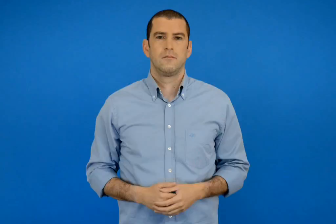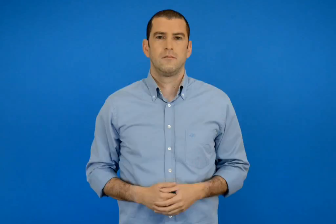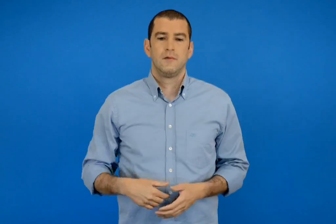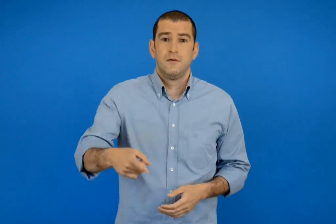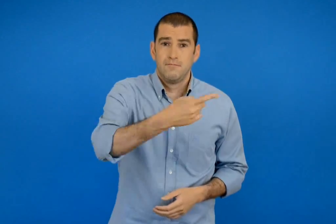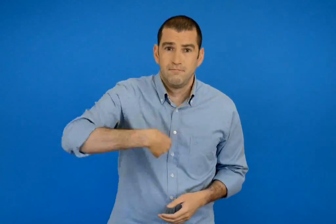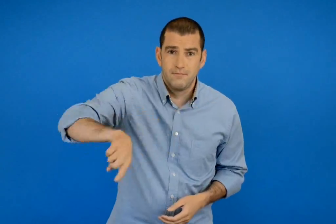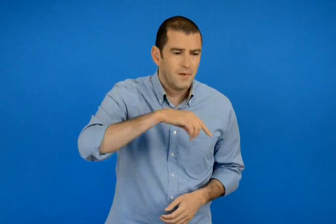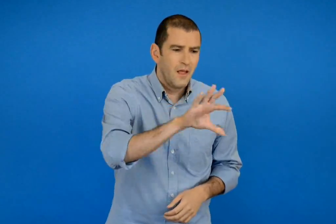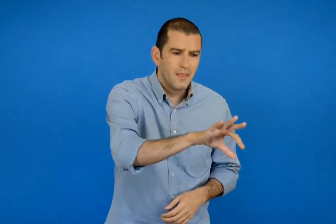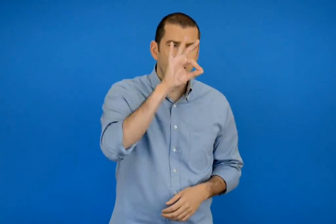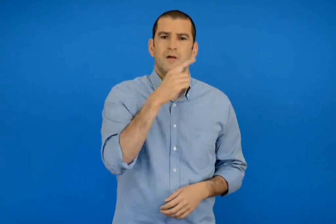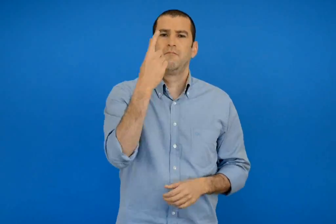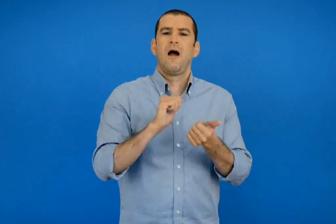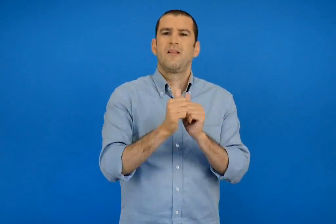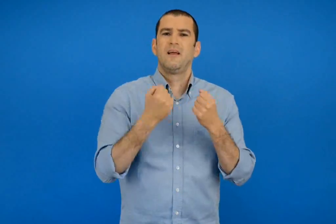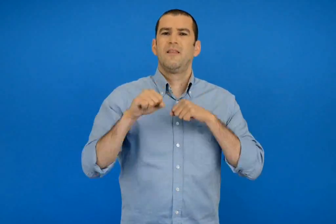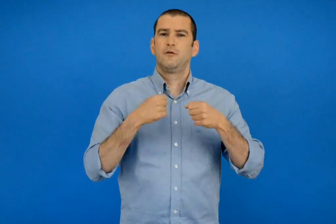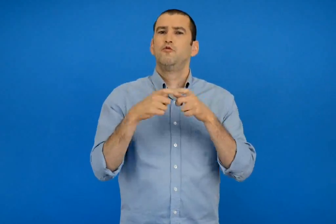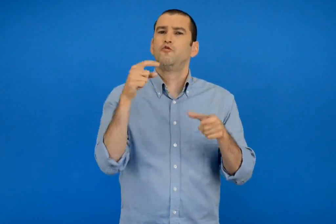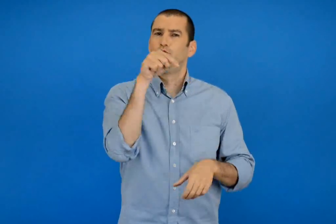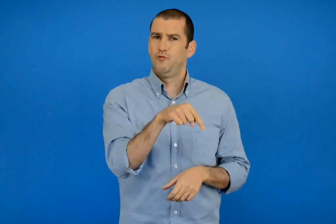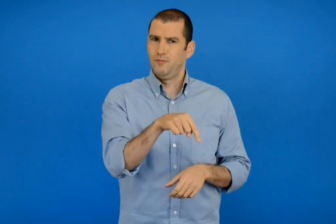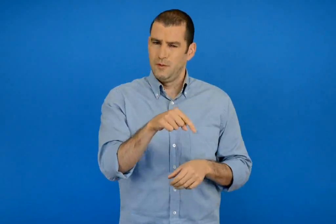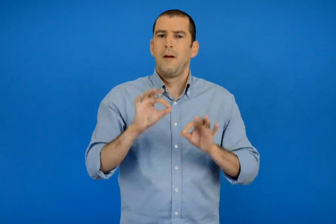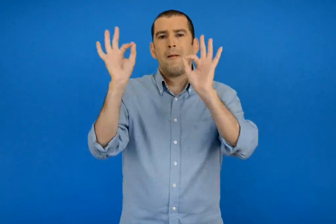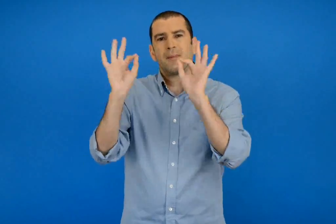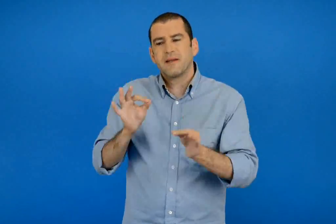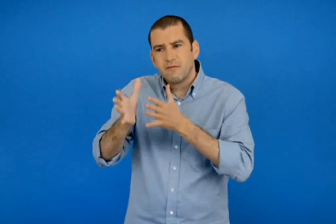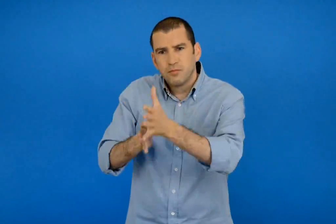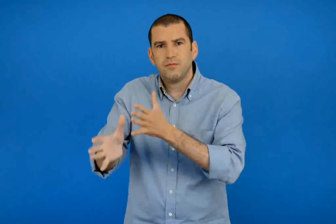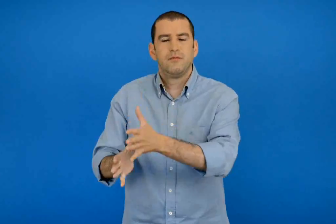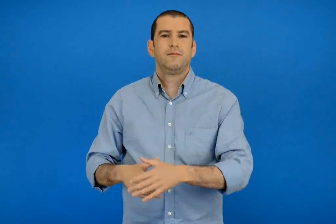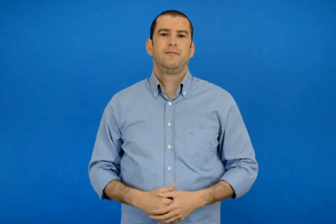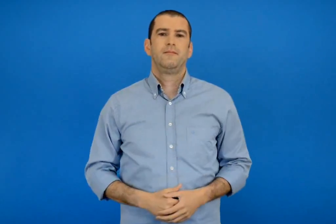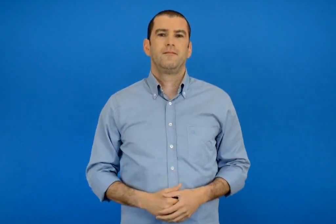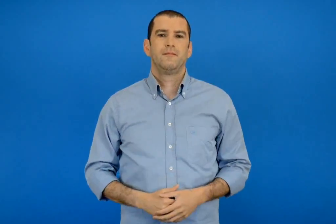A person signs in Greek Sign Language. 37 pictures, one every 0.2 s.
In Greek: διαλέγουμε µια αθλητική δραστηριότητα που κάνουμε στο σχολείο µας και την περιγράφουμε
